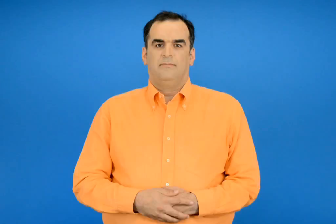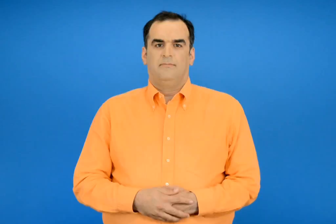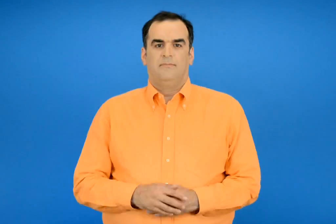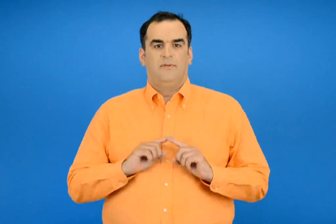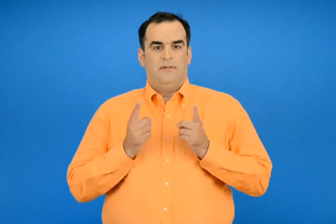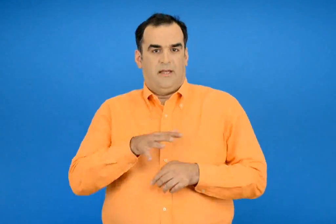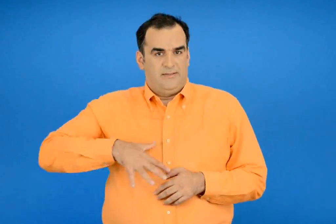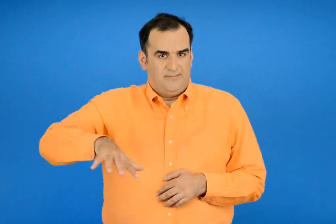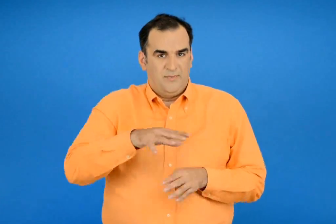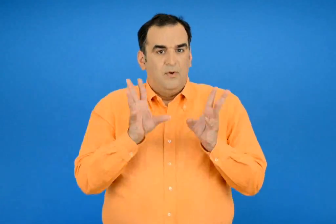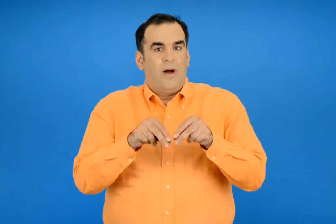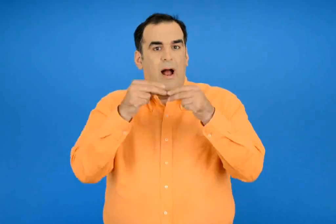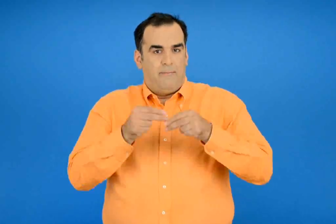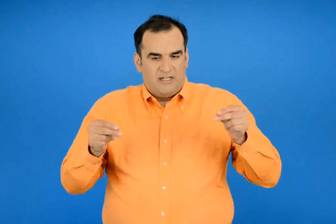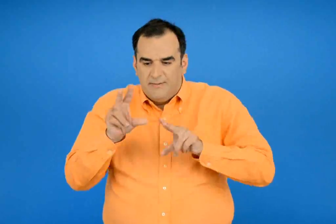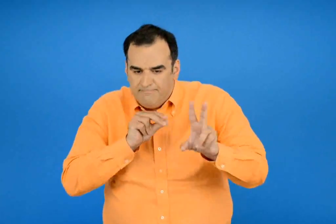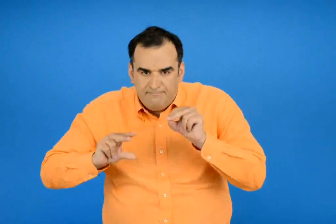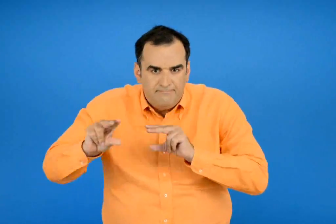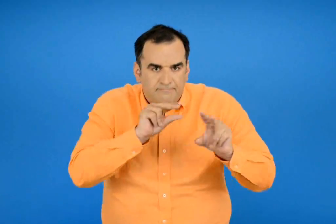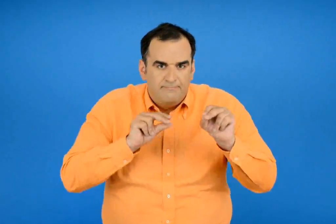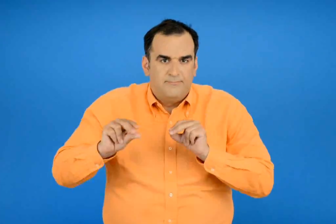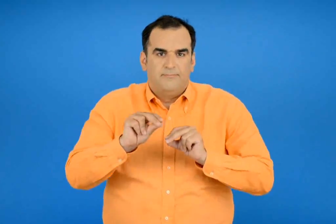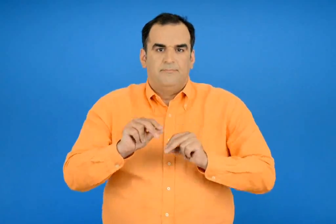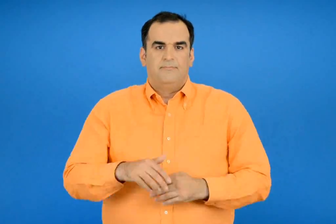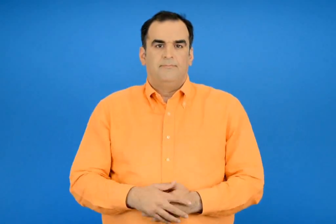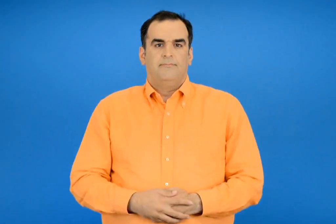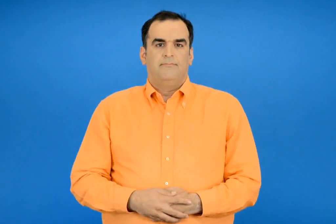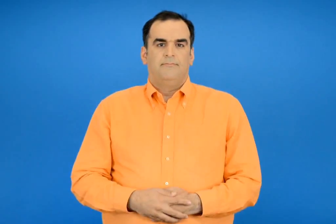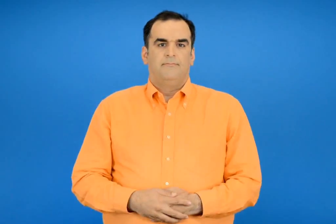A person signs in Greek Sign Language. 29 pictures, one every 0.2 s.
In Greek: συζητάμε στην τάξη για τα αποτελέσματα
